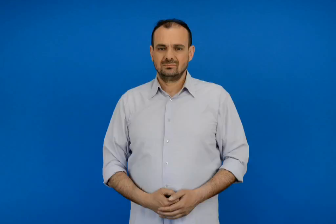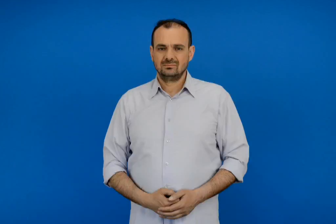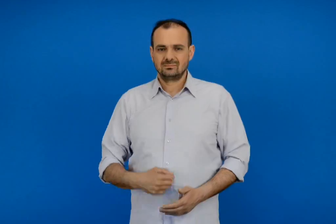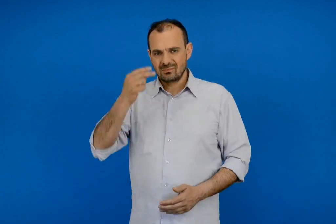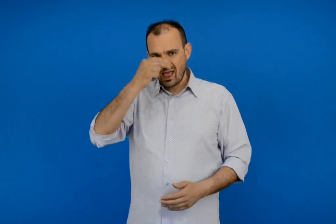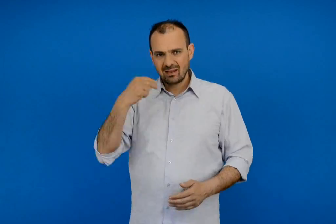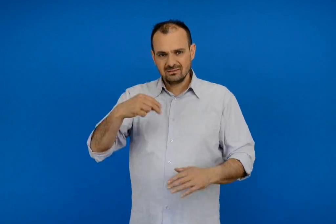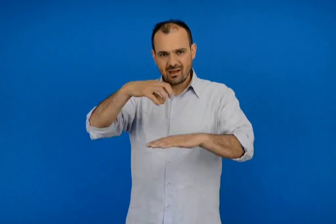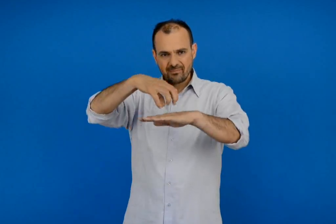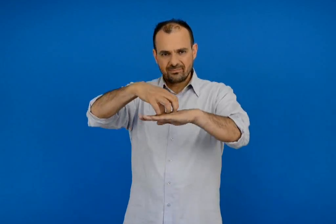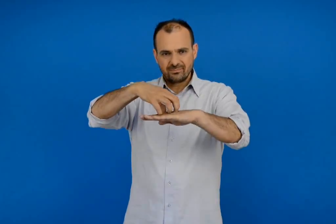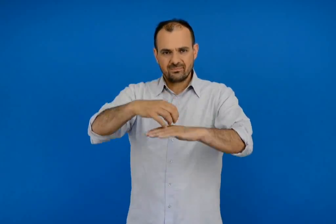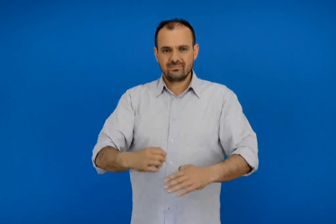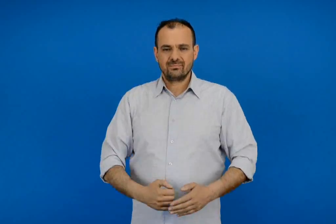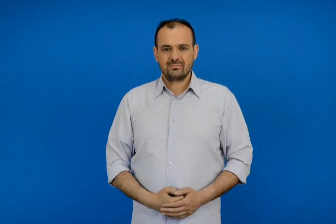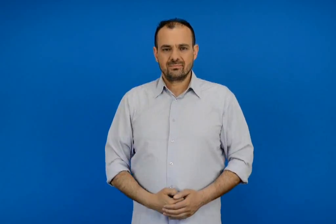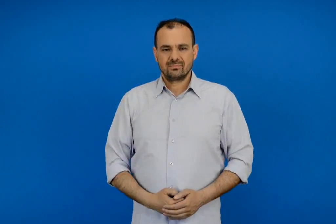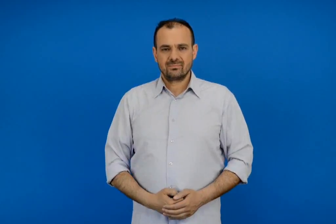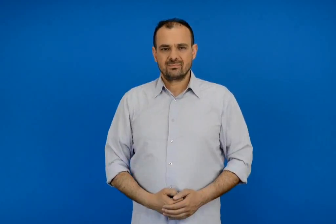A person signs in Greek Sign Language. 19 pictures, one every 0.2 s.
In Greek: εκκλησιά
